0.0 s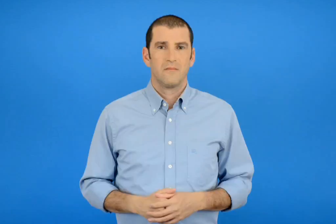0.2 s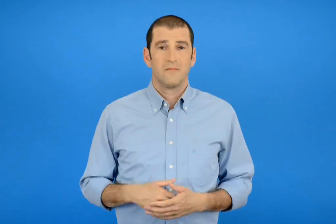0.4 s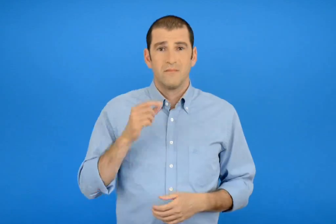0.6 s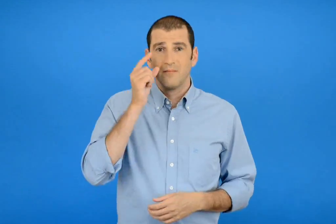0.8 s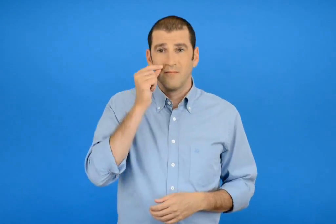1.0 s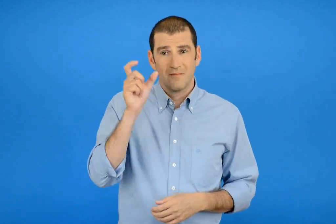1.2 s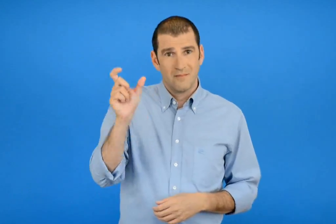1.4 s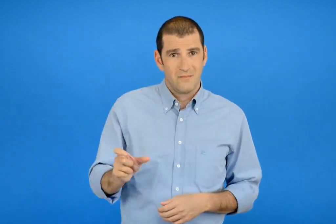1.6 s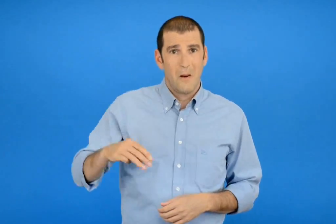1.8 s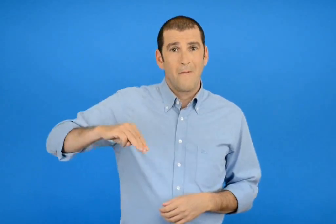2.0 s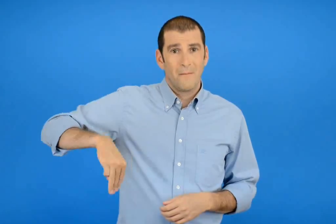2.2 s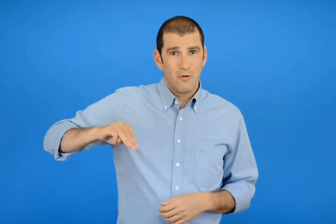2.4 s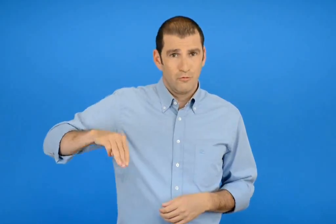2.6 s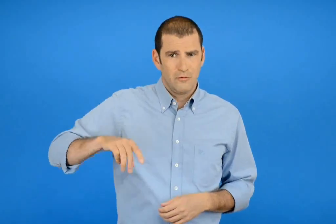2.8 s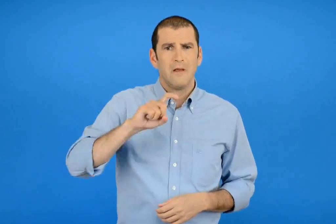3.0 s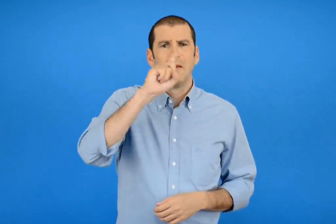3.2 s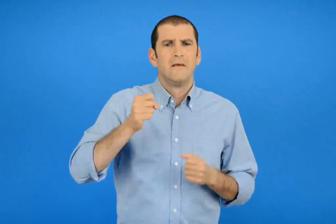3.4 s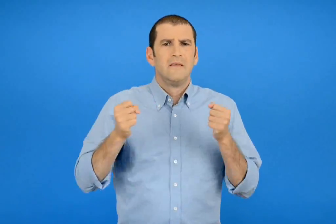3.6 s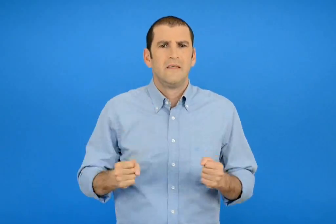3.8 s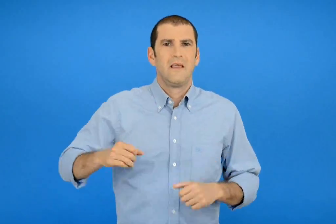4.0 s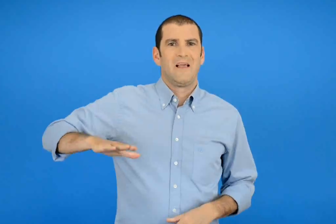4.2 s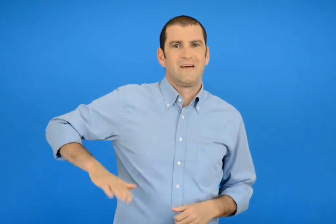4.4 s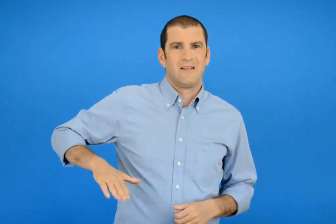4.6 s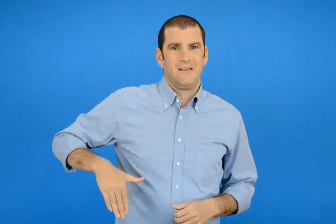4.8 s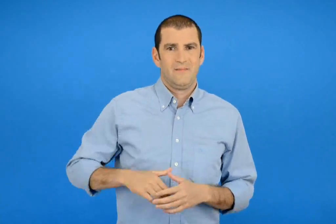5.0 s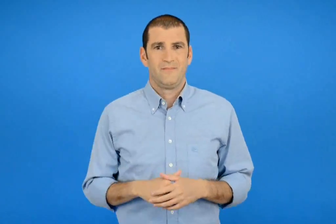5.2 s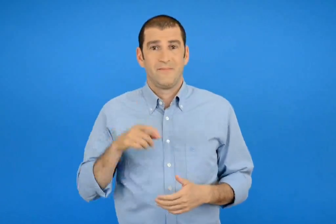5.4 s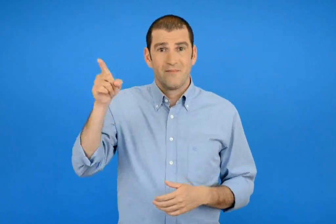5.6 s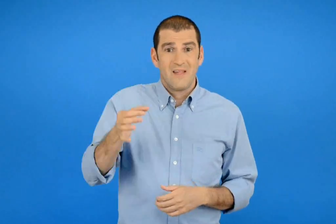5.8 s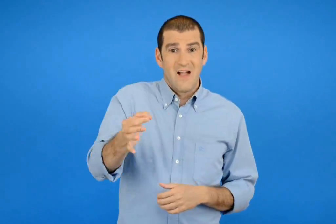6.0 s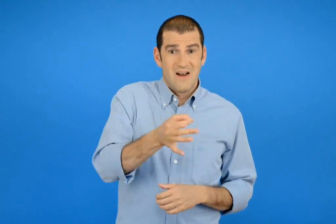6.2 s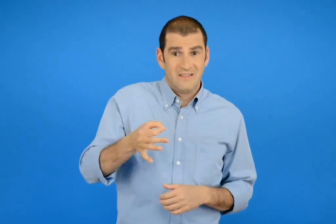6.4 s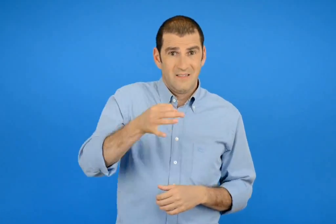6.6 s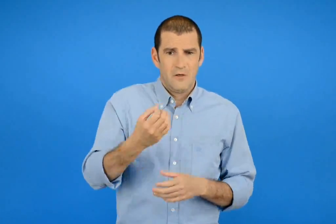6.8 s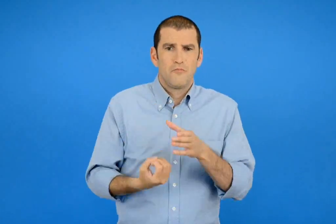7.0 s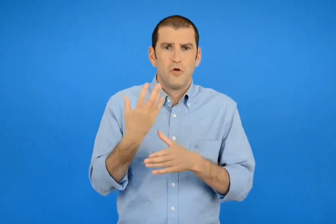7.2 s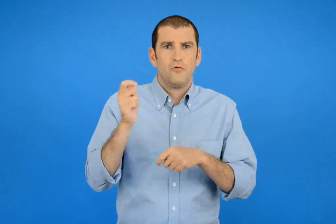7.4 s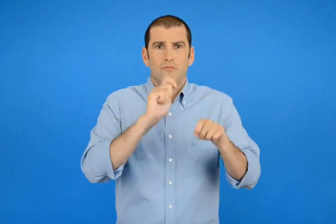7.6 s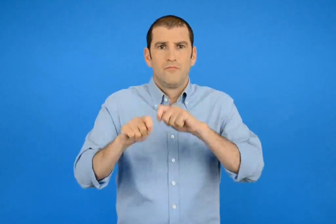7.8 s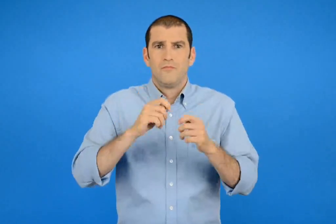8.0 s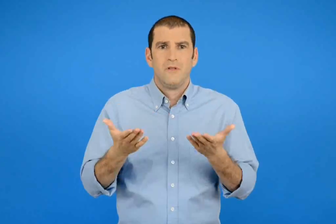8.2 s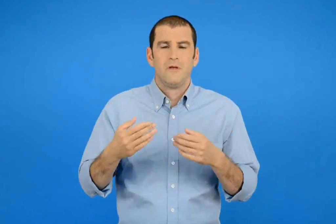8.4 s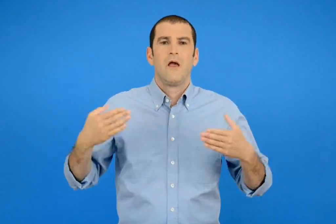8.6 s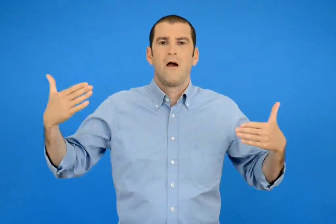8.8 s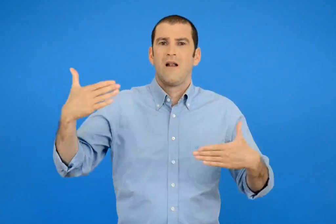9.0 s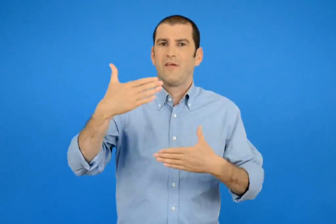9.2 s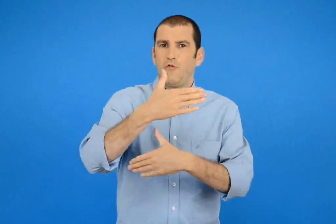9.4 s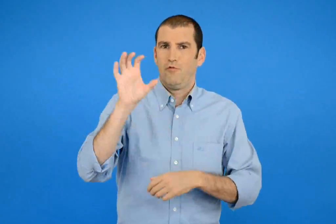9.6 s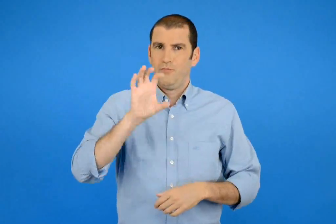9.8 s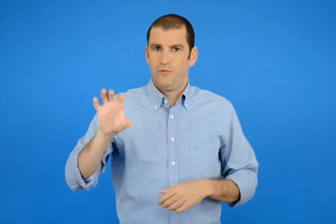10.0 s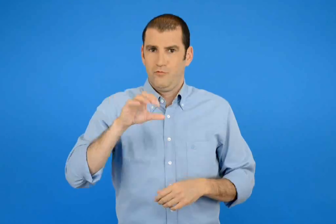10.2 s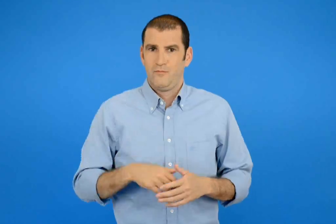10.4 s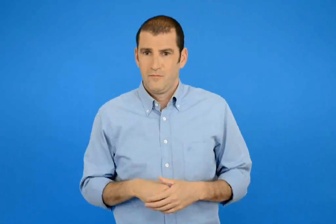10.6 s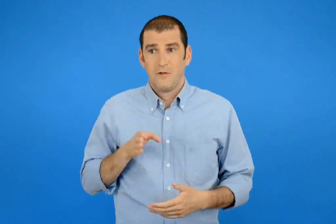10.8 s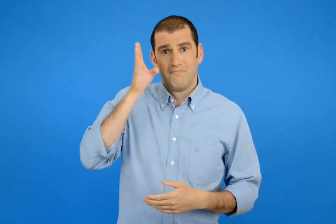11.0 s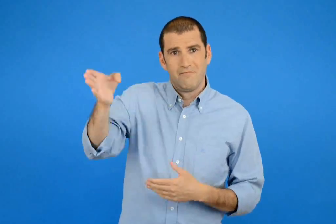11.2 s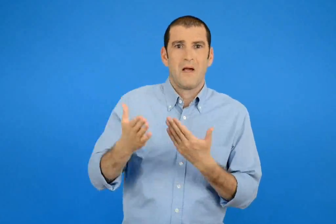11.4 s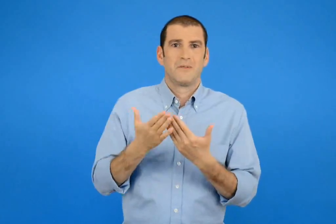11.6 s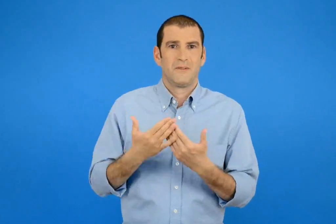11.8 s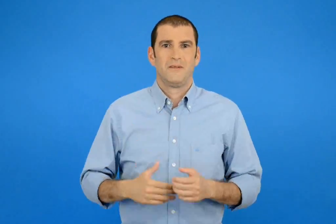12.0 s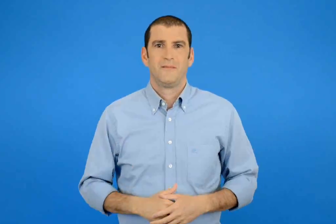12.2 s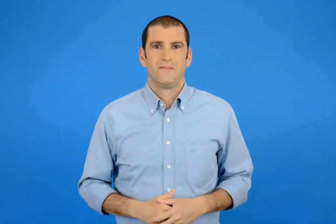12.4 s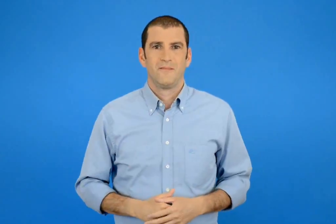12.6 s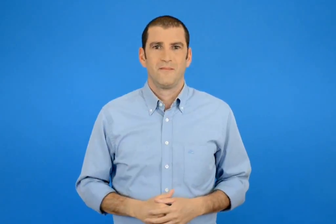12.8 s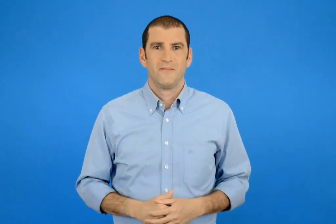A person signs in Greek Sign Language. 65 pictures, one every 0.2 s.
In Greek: ο μένιος ζει στην κριτή επισκέφτηκε το καινούριο εντυπωσιακό ενυδρείο που φτιάχτηκε στο νησί
